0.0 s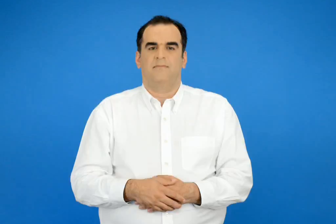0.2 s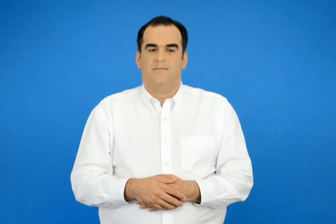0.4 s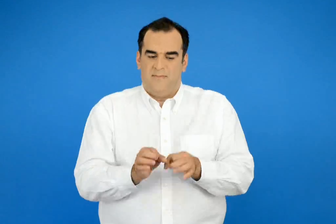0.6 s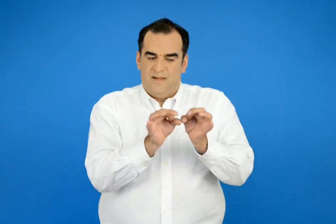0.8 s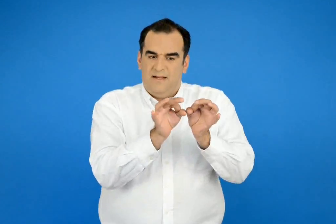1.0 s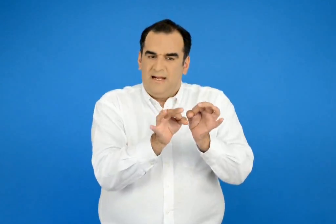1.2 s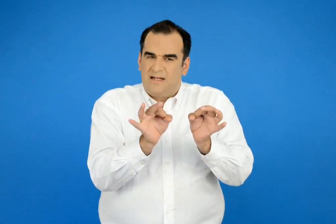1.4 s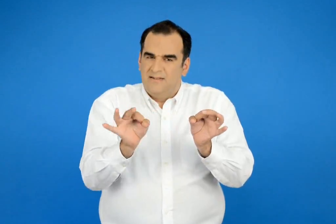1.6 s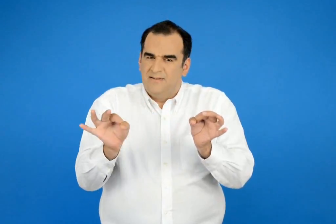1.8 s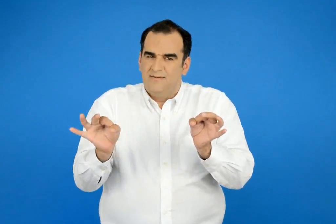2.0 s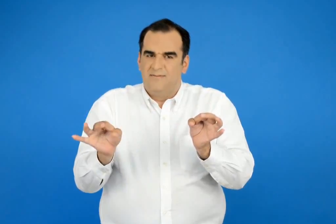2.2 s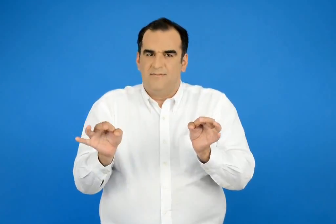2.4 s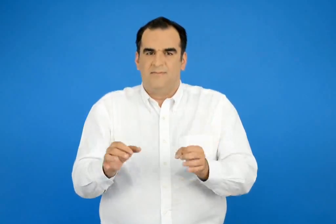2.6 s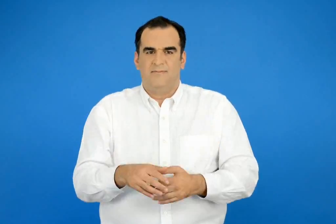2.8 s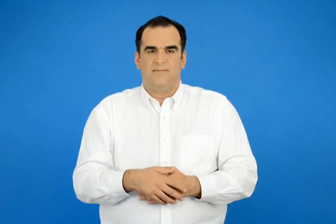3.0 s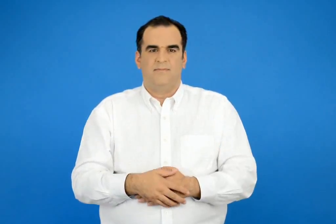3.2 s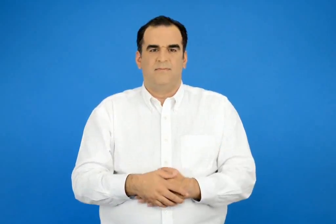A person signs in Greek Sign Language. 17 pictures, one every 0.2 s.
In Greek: χάντρες
